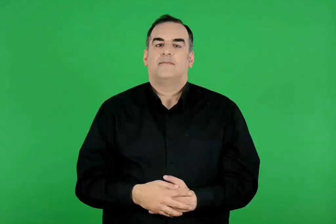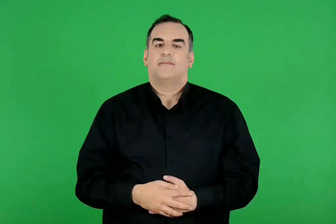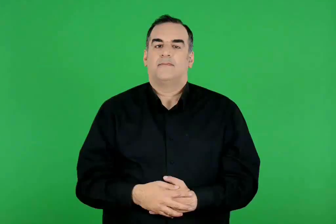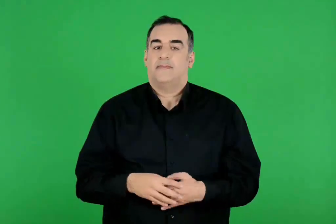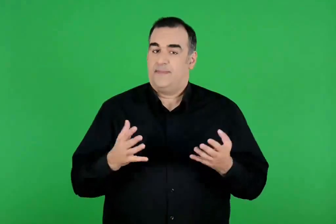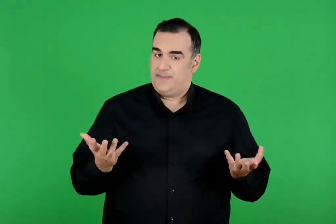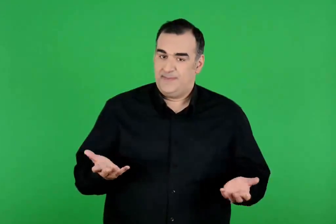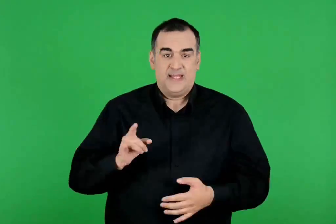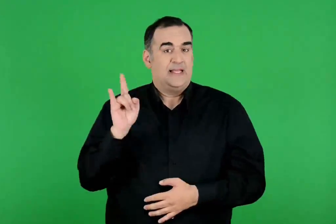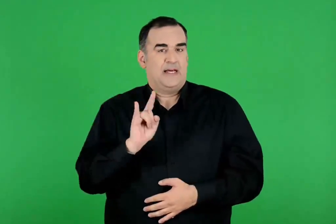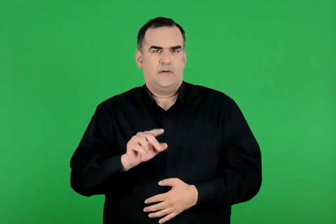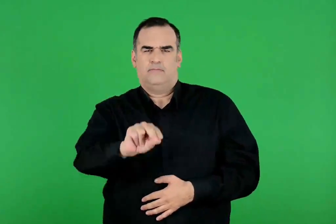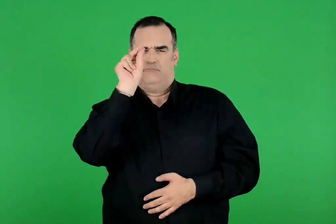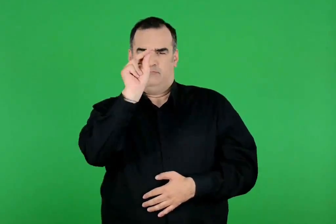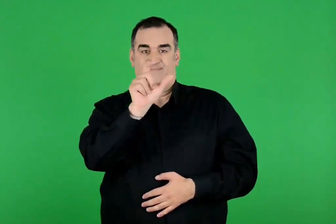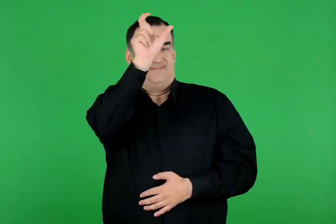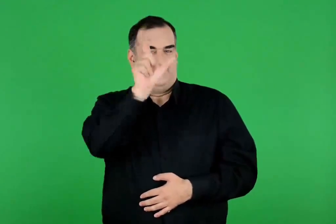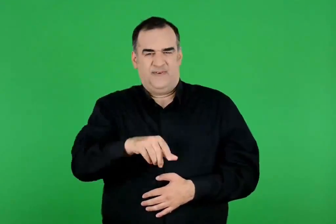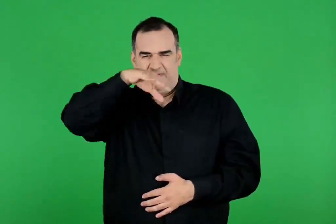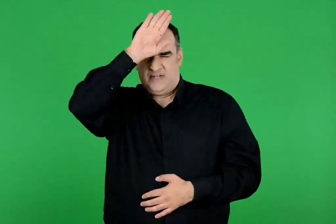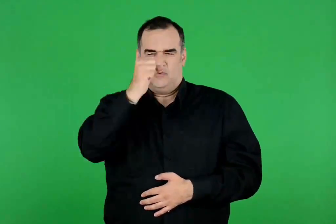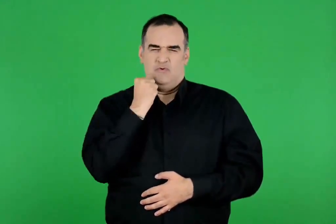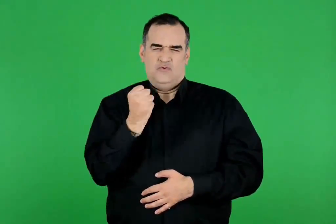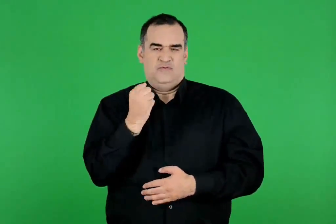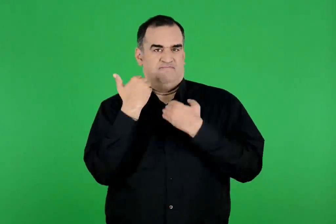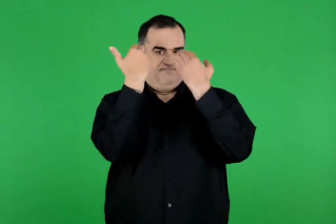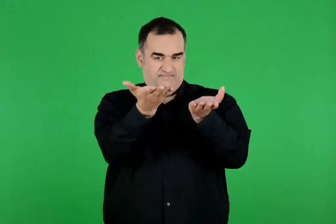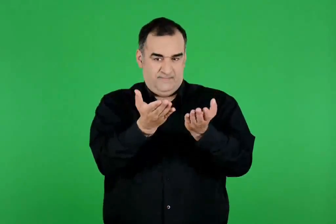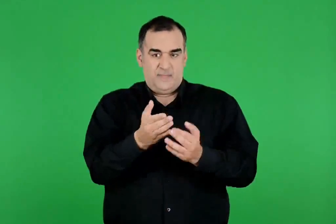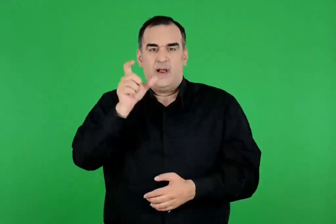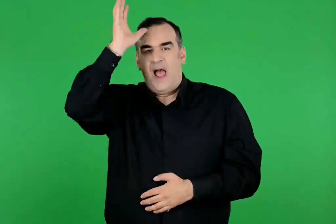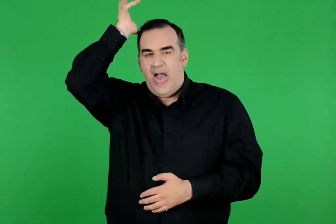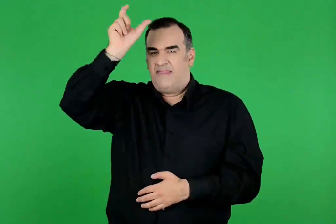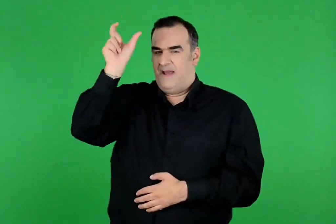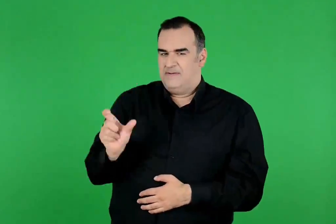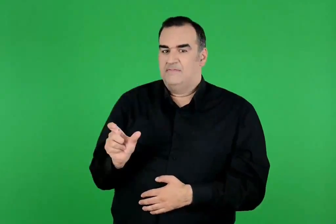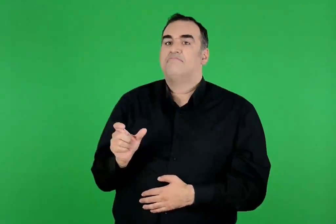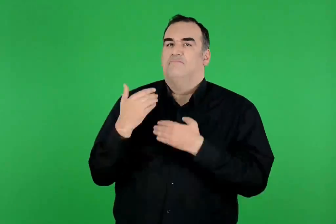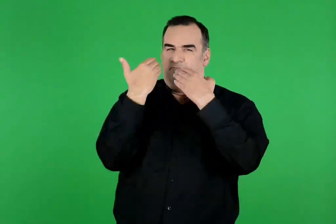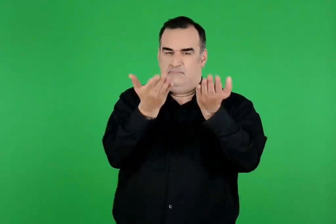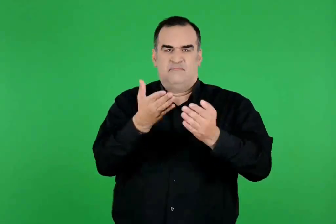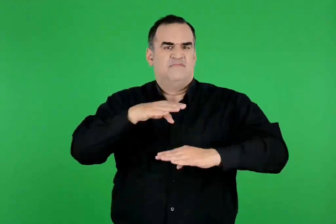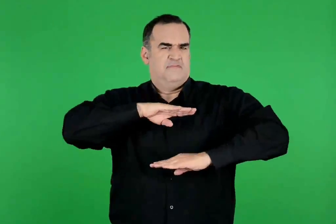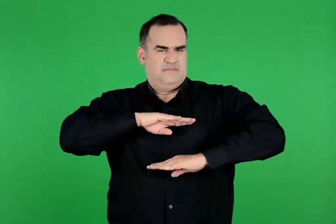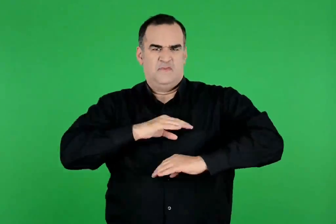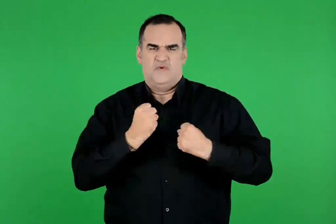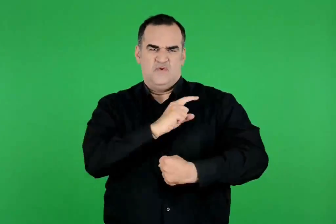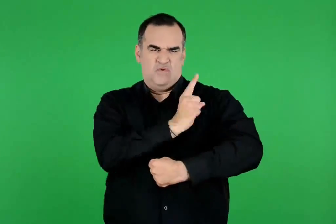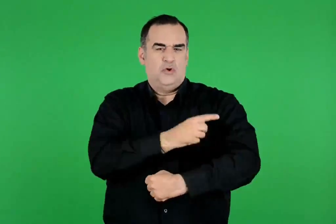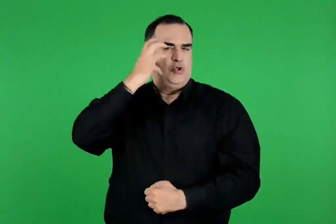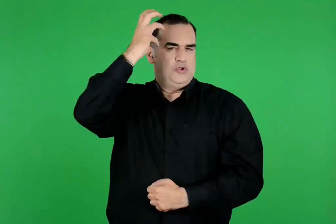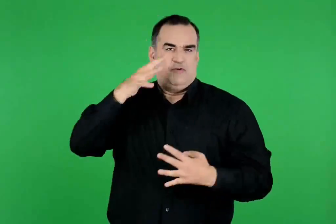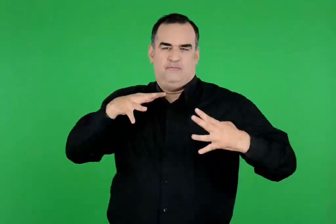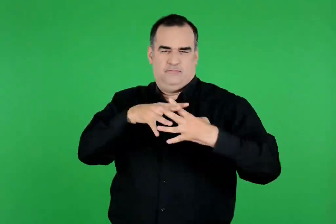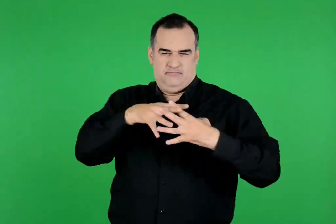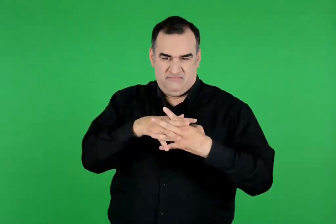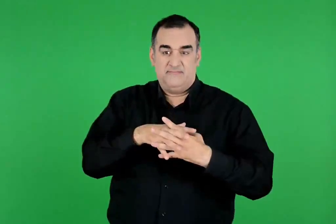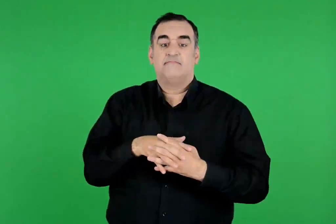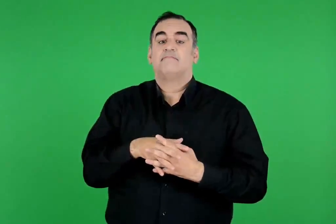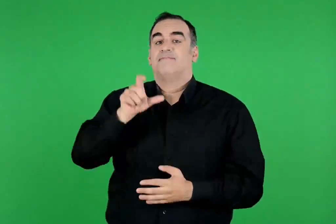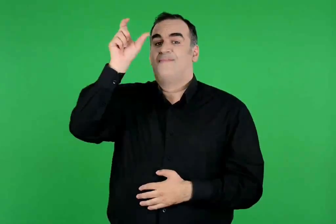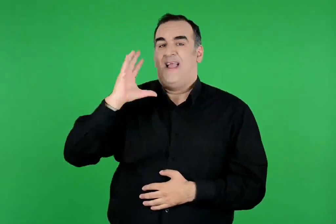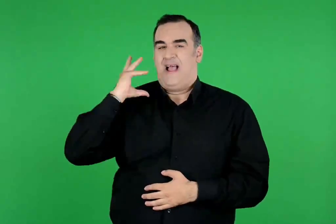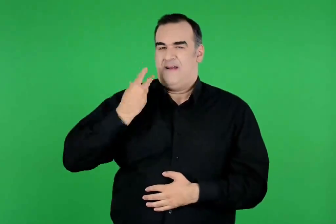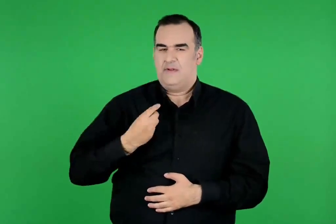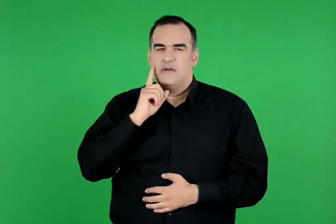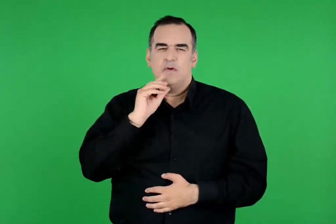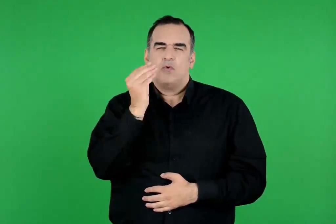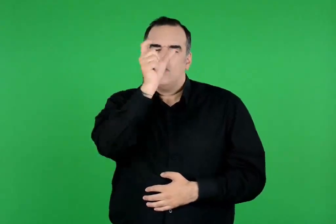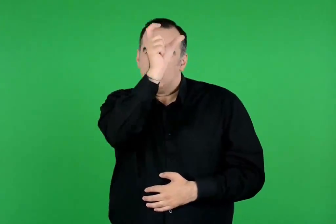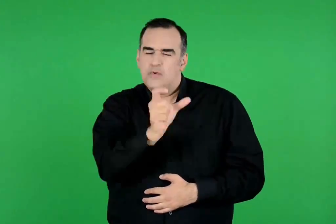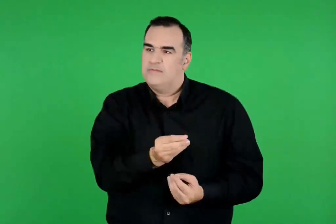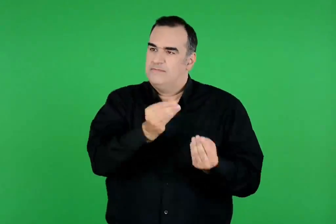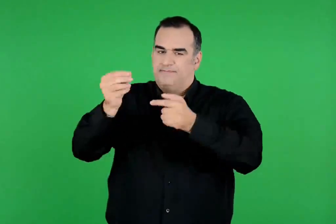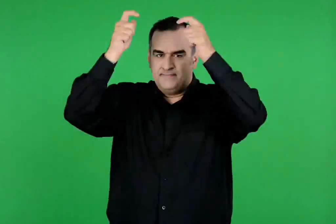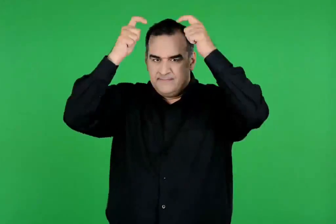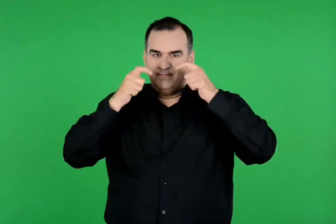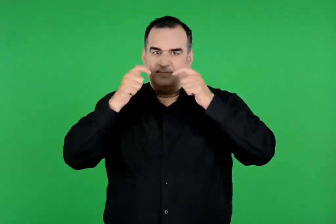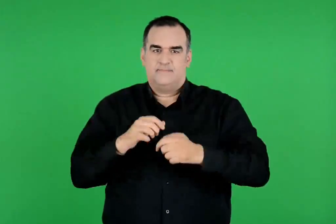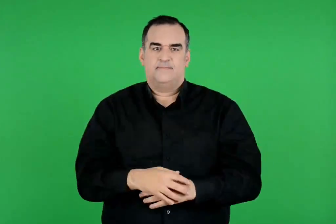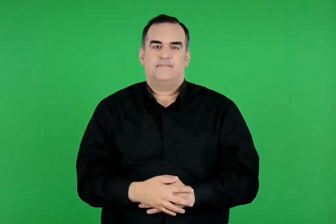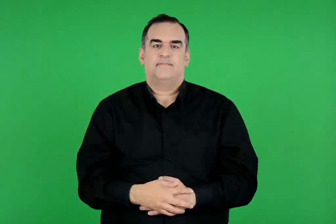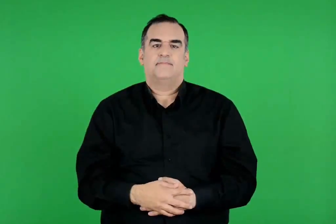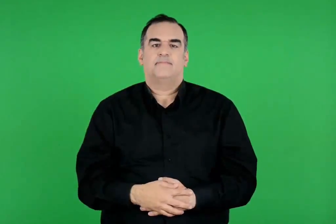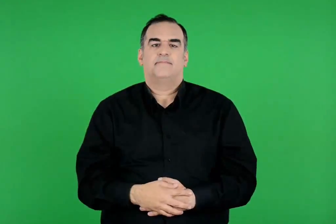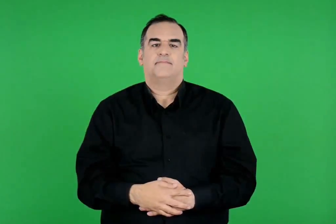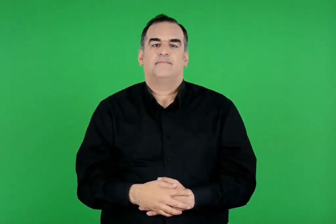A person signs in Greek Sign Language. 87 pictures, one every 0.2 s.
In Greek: τότε η ήρα τού έταξε να τον κάνει τον πιο μεγάλο βασιλιά , η αθηνά τον πιο γενναίο και σοφό πολεμιστή και η αφροδίτη να του βρει την πιο όμορφη γυναίκα για να την παντρευτεί
